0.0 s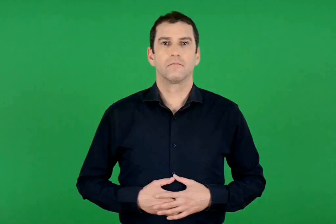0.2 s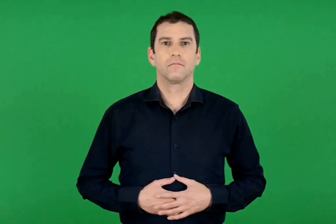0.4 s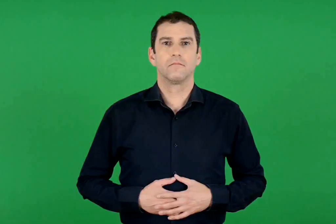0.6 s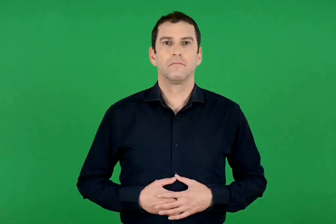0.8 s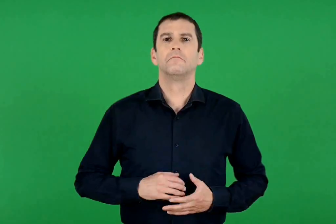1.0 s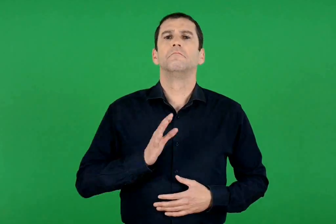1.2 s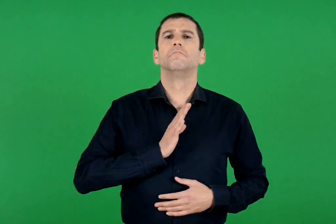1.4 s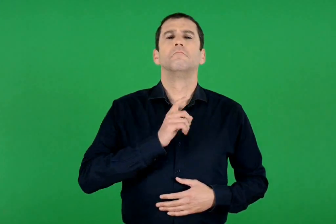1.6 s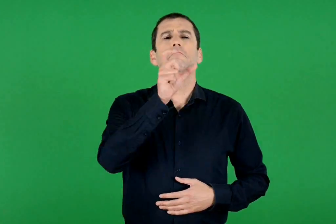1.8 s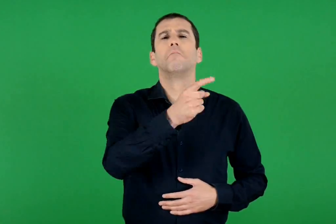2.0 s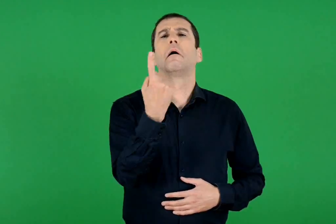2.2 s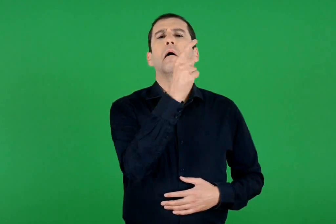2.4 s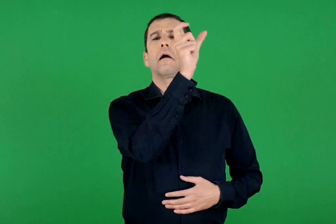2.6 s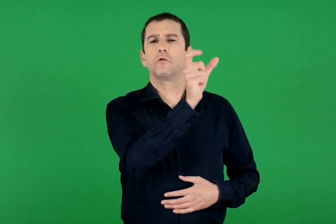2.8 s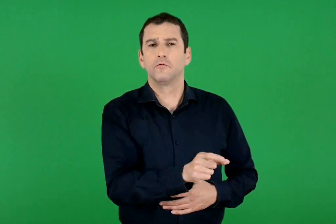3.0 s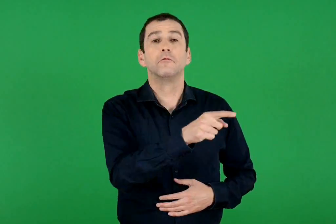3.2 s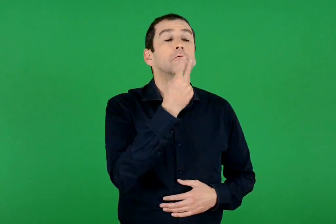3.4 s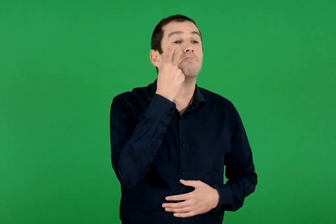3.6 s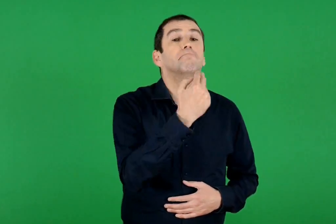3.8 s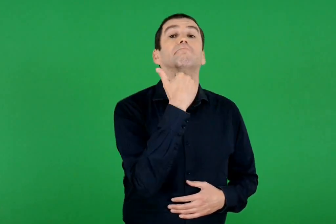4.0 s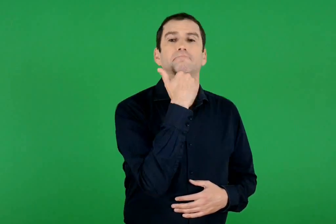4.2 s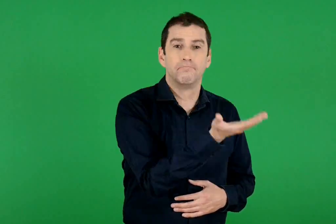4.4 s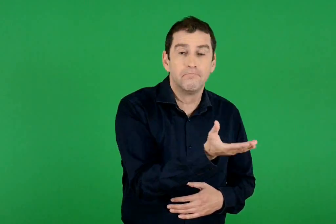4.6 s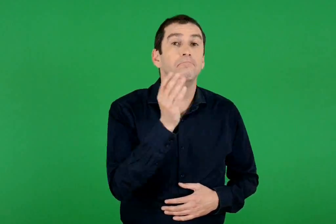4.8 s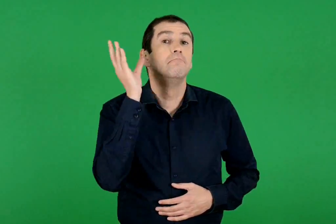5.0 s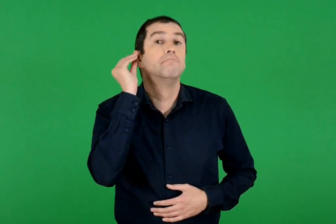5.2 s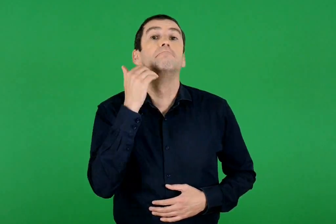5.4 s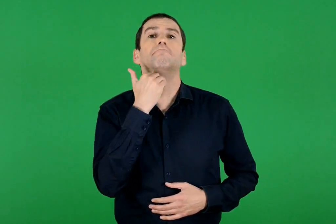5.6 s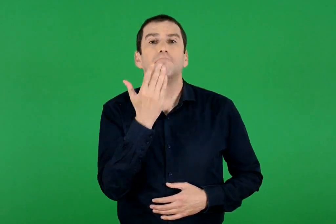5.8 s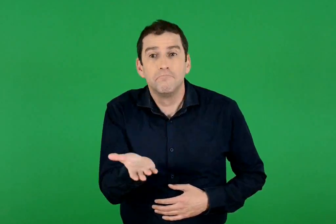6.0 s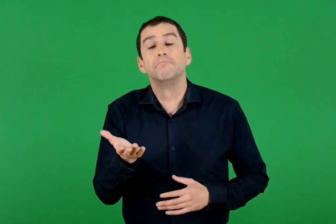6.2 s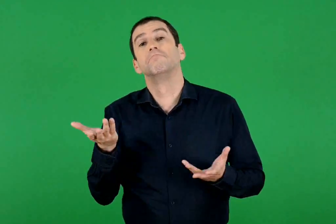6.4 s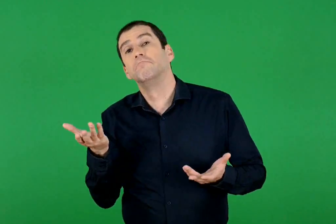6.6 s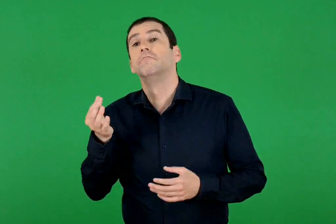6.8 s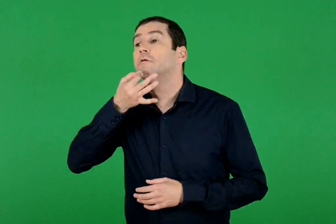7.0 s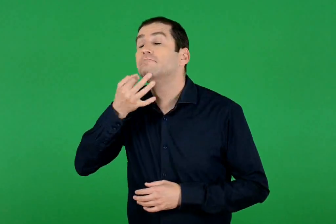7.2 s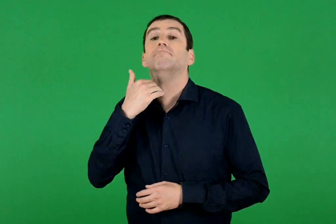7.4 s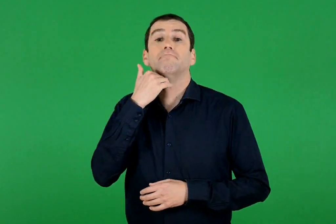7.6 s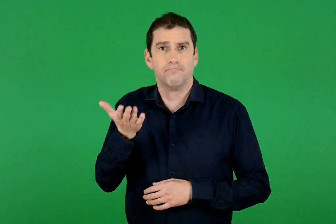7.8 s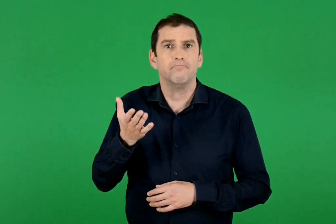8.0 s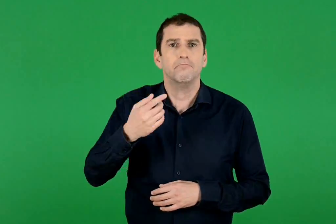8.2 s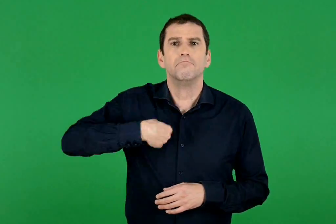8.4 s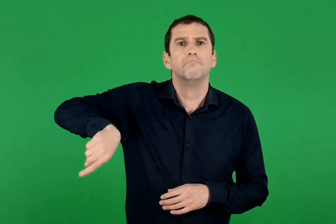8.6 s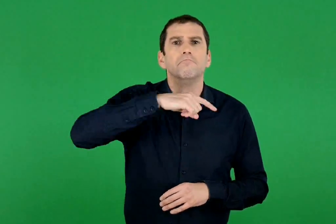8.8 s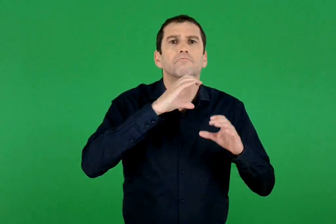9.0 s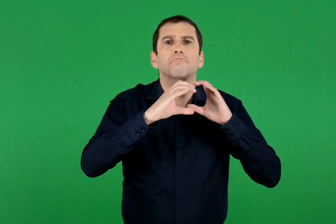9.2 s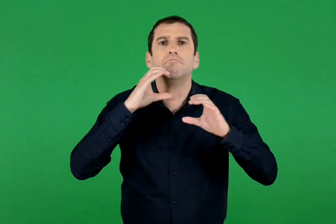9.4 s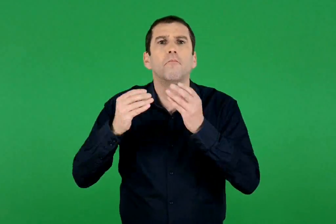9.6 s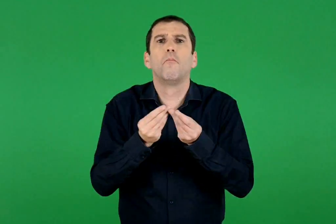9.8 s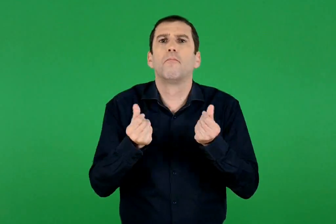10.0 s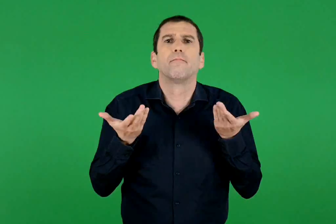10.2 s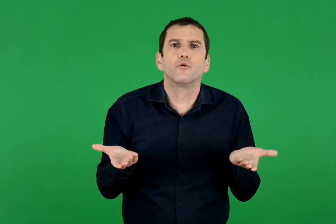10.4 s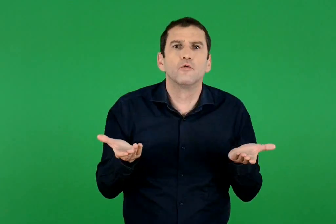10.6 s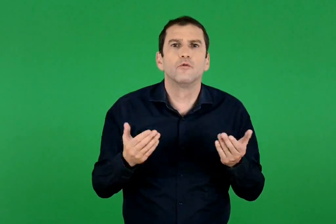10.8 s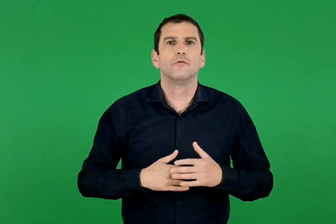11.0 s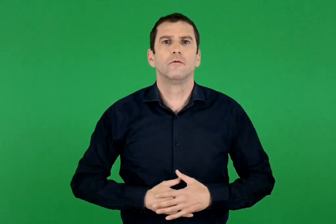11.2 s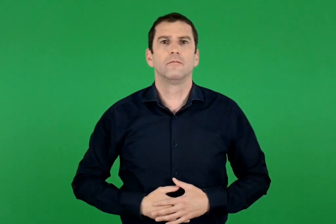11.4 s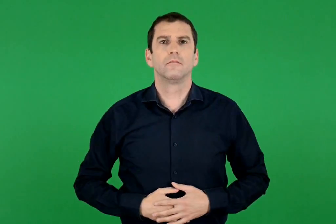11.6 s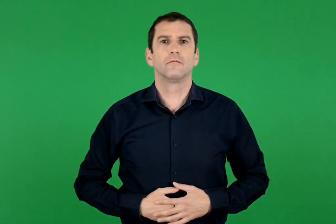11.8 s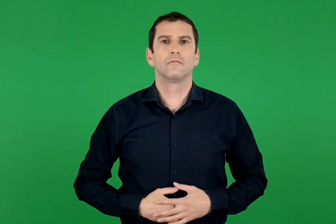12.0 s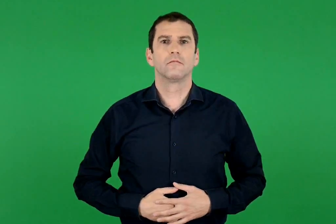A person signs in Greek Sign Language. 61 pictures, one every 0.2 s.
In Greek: πώς επικοινωνούμε με κάποιον που δεν μπορεί να δει , να ακούσει ή να μιλήσει ;
